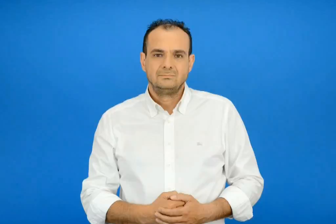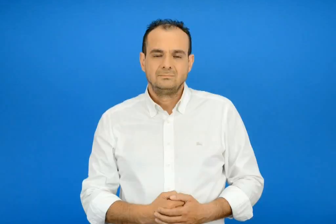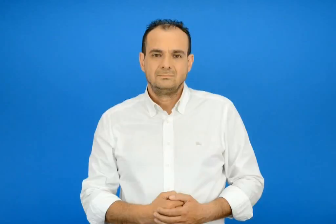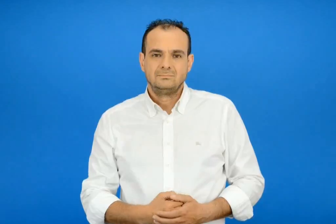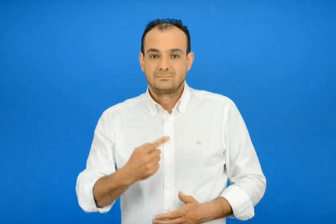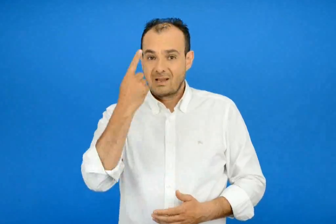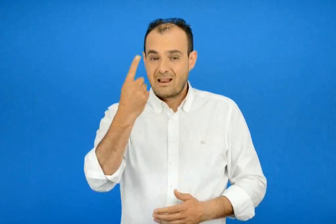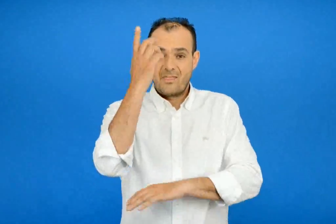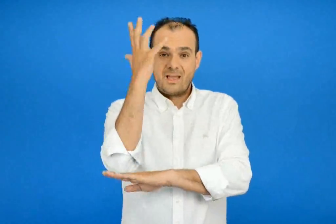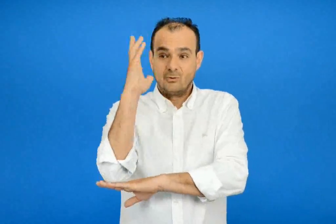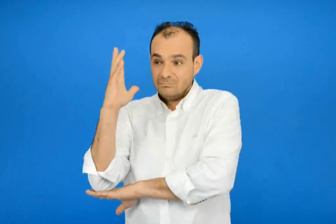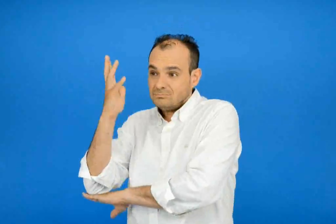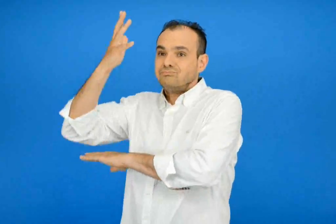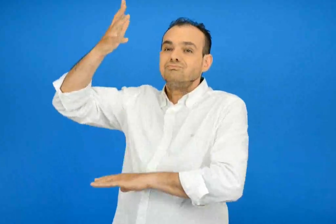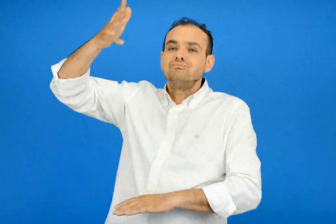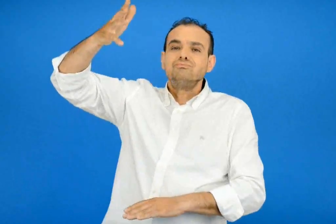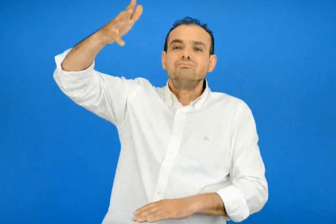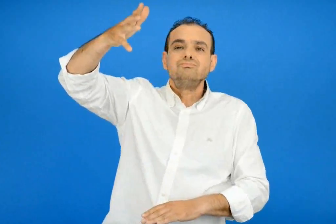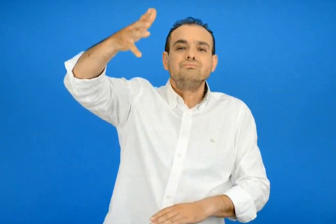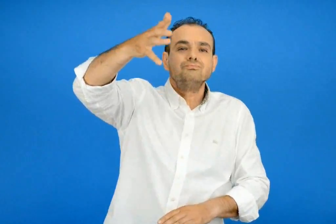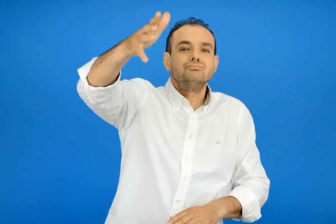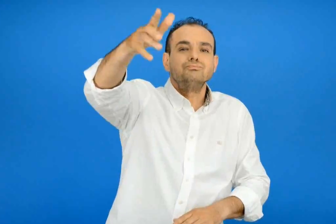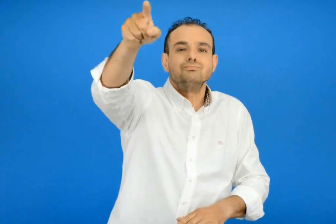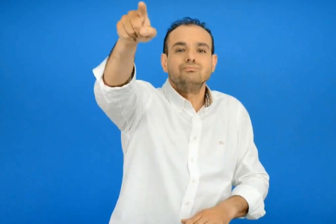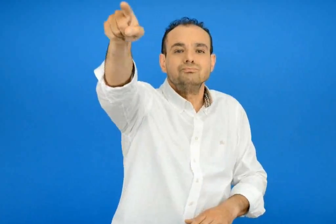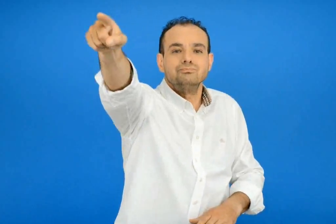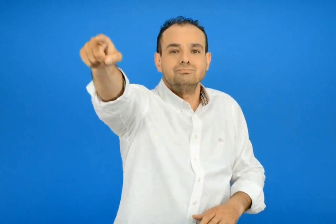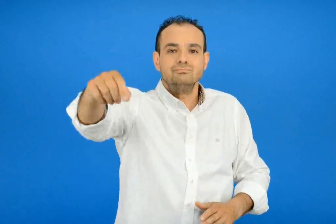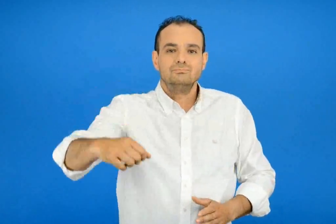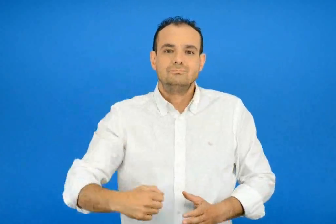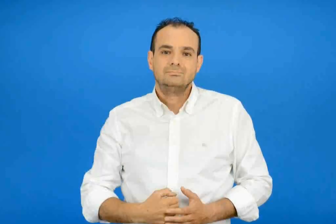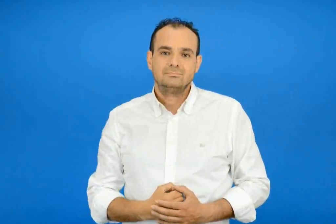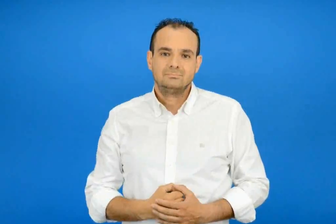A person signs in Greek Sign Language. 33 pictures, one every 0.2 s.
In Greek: ένα δέντρο ταξιδεύει
